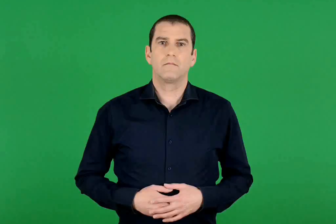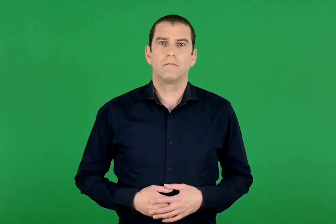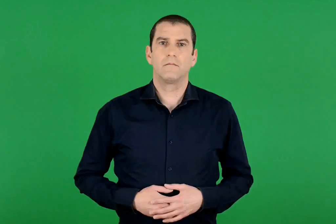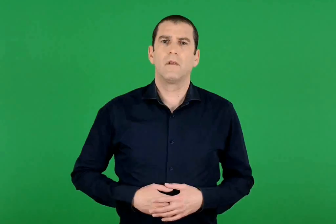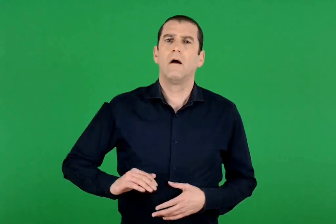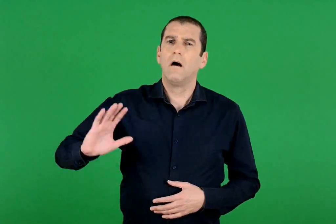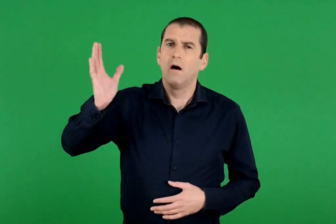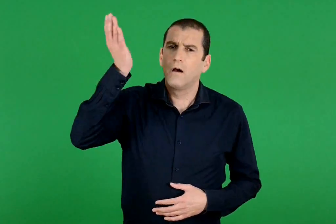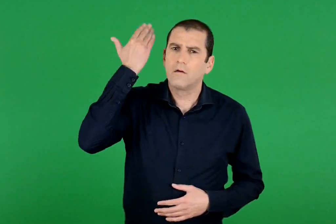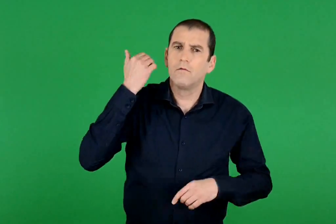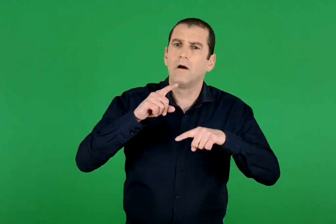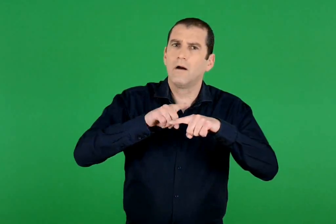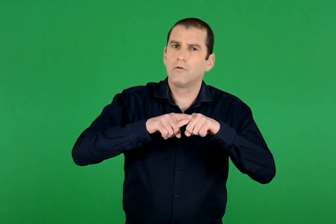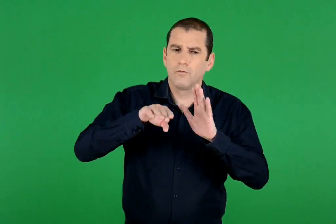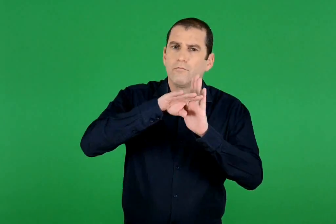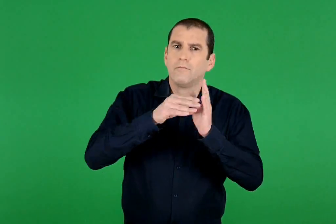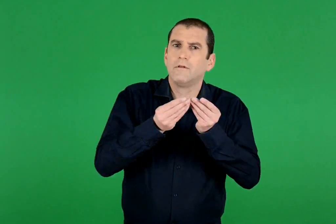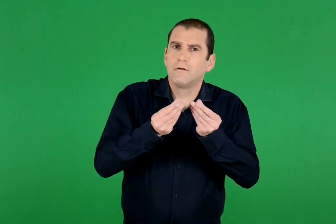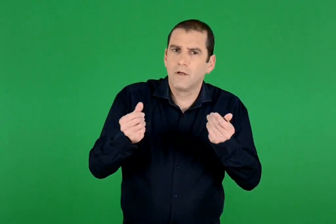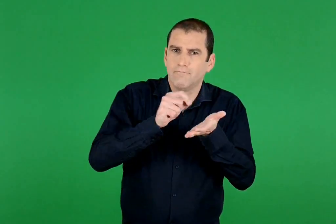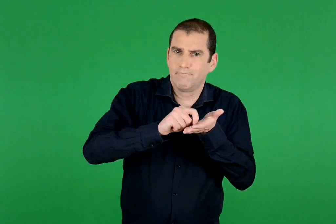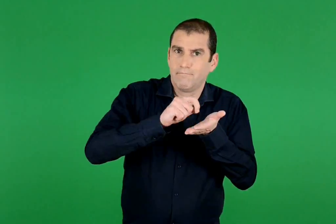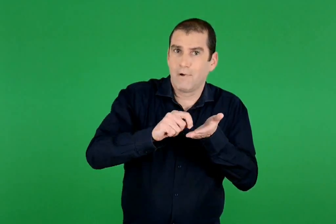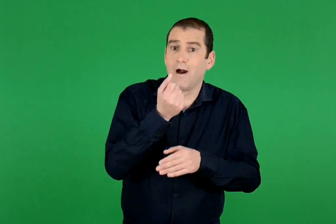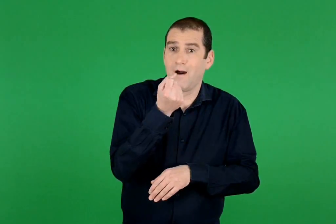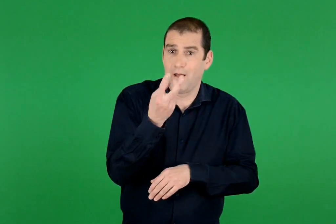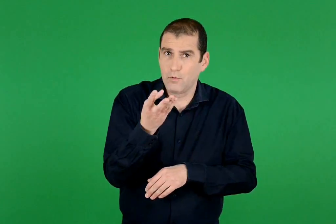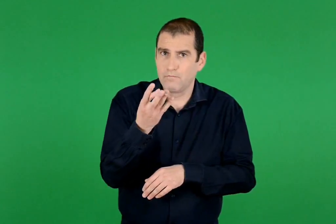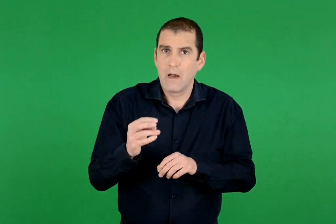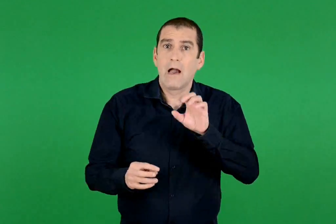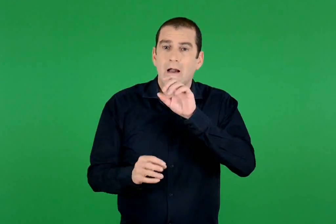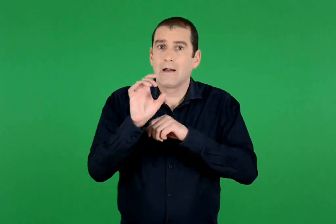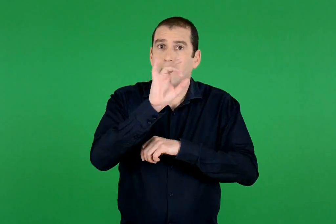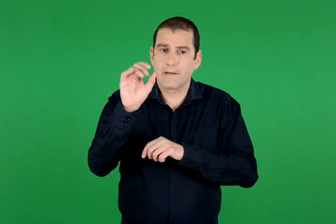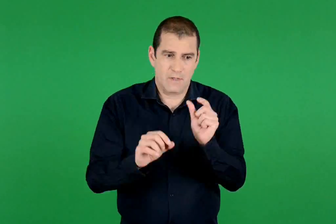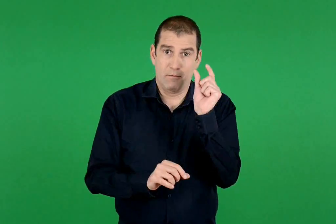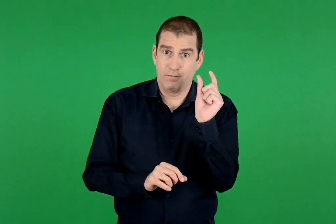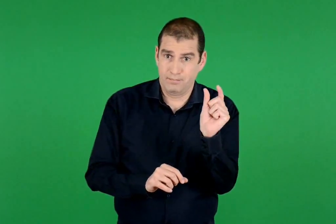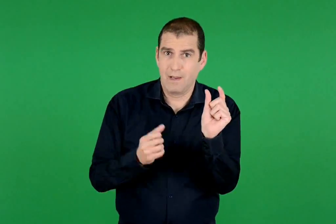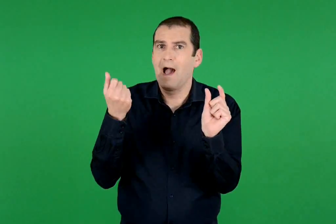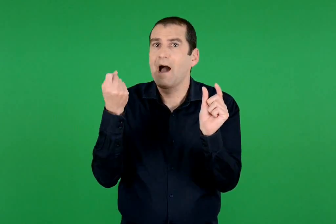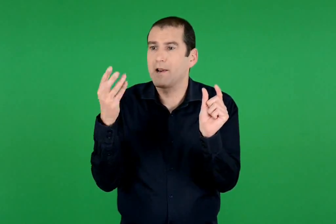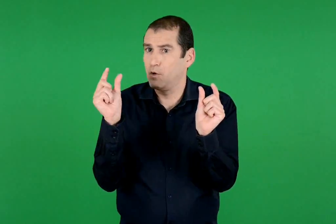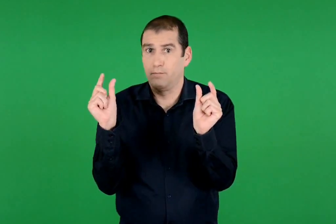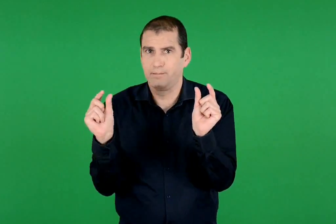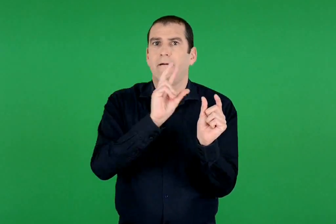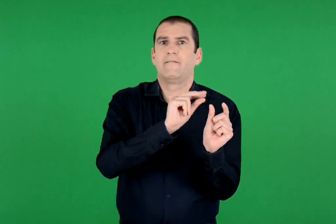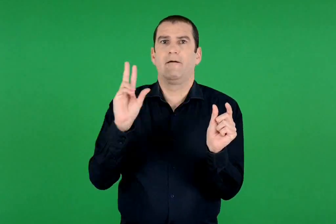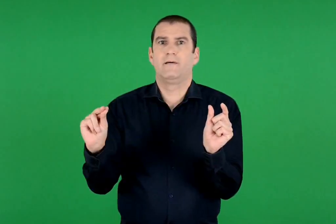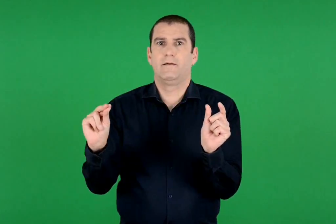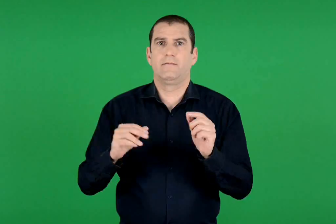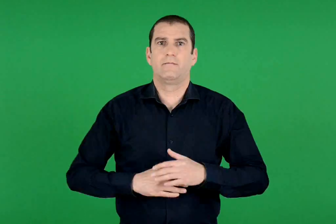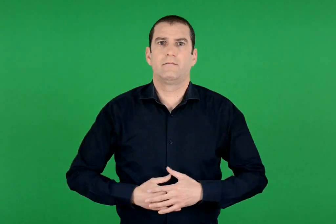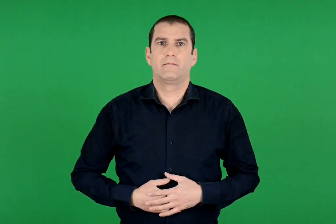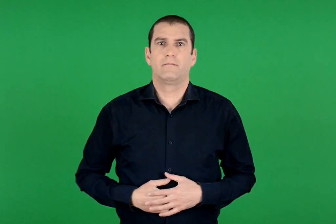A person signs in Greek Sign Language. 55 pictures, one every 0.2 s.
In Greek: στο αρχαίο ελληνικό σύστημα γραφής των αριθμών κάθε γράμμα αντιστοιχούσε σε έναν αριθμό
